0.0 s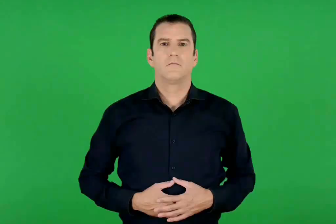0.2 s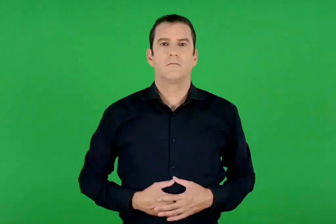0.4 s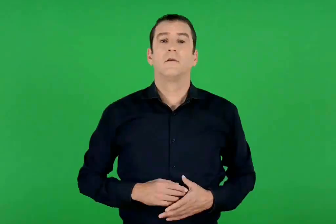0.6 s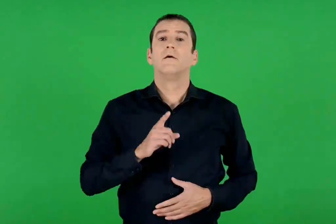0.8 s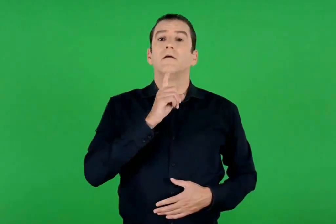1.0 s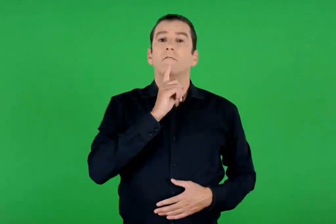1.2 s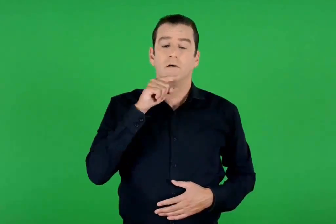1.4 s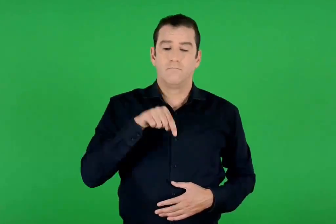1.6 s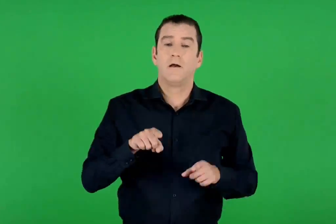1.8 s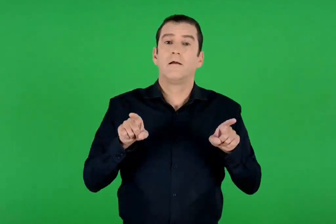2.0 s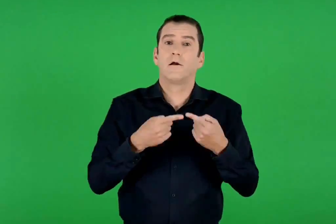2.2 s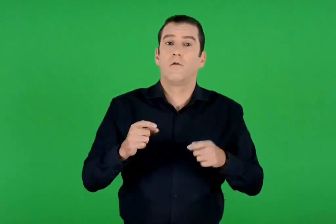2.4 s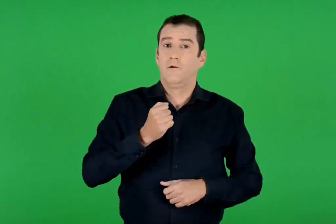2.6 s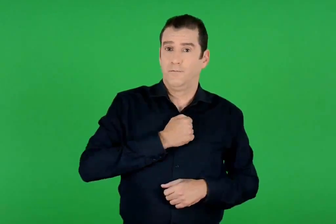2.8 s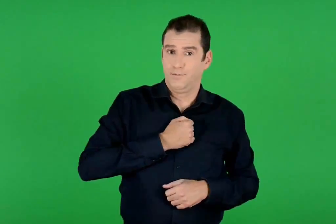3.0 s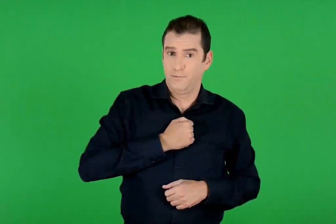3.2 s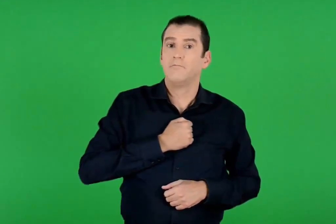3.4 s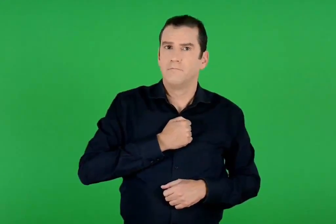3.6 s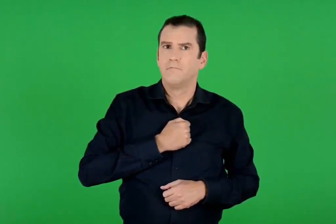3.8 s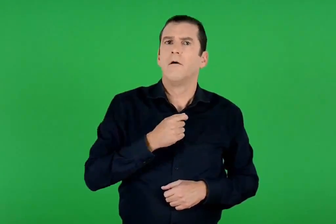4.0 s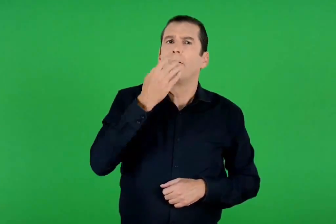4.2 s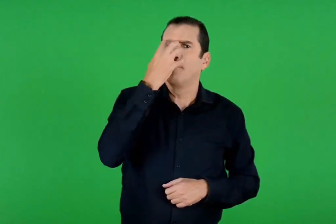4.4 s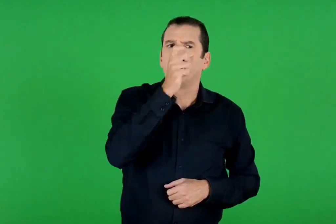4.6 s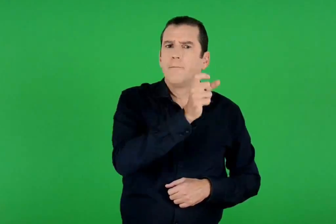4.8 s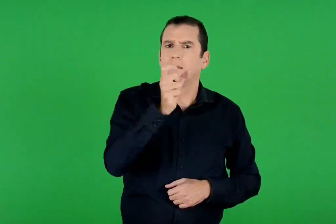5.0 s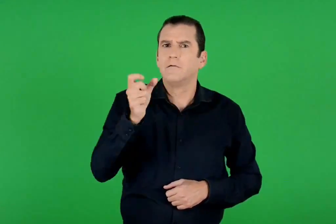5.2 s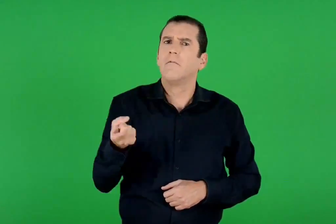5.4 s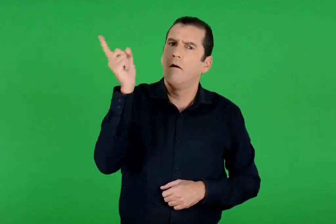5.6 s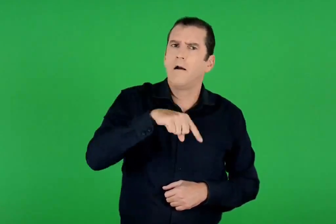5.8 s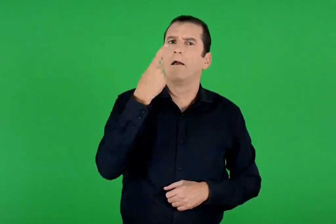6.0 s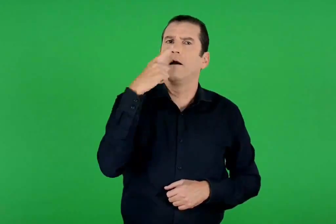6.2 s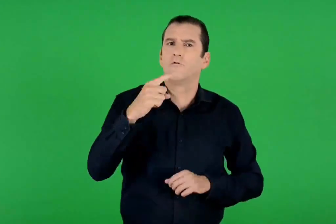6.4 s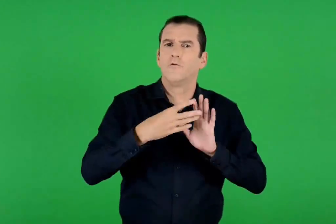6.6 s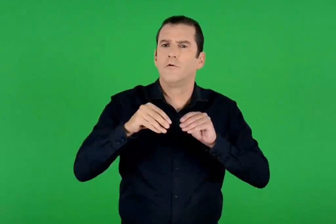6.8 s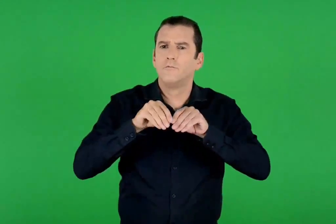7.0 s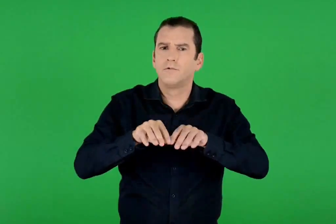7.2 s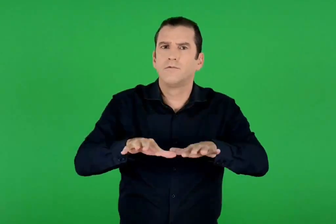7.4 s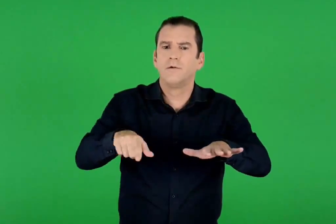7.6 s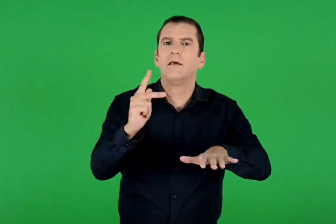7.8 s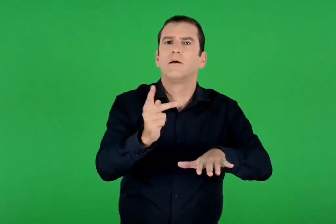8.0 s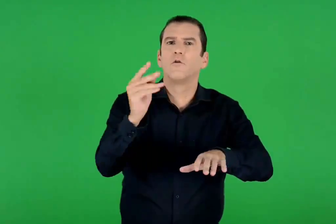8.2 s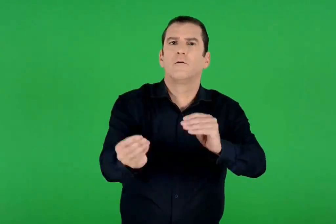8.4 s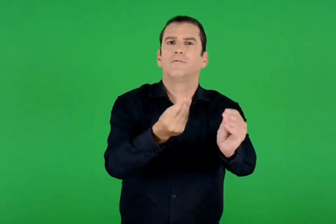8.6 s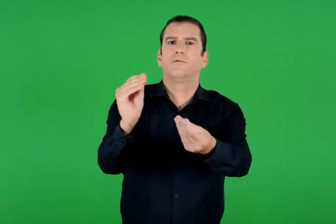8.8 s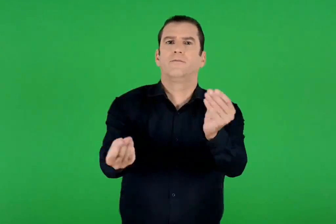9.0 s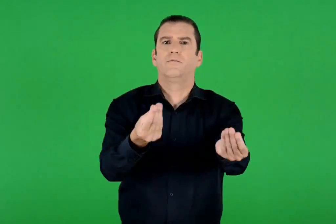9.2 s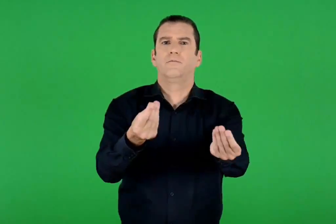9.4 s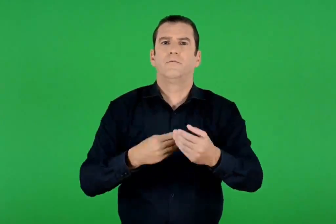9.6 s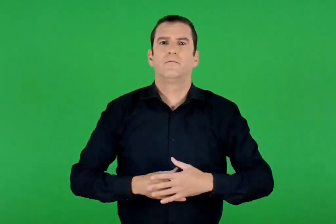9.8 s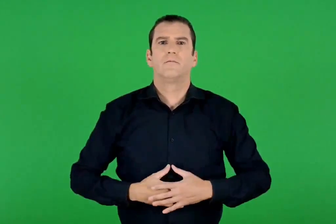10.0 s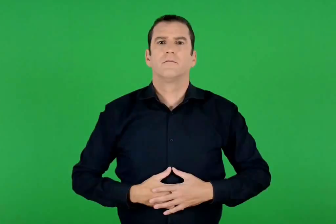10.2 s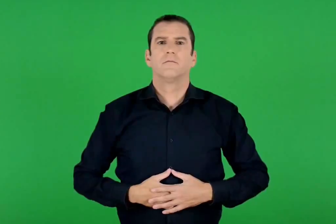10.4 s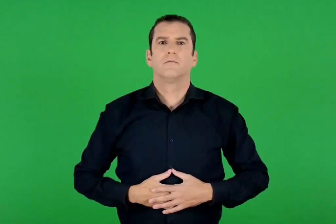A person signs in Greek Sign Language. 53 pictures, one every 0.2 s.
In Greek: κι από το τραγούδι μου αυτό παλιάτσοι άλλοι εκατό να βγουν στην κοινωνία
